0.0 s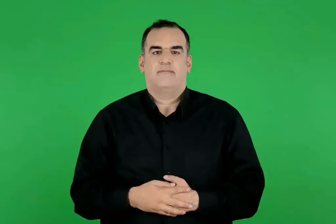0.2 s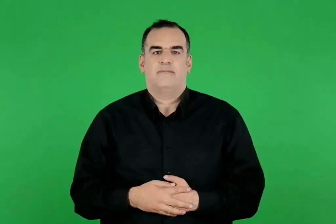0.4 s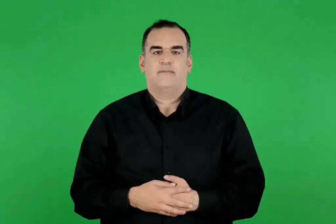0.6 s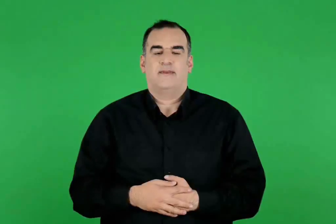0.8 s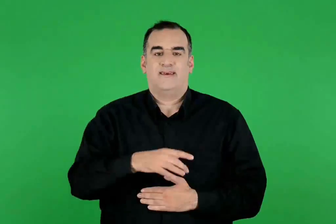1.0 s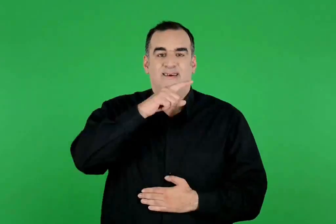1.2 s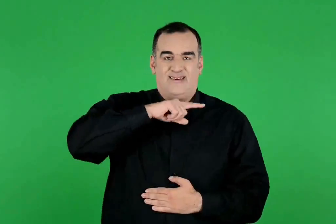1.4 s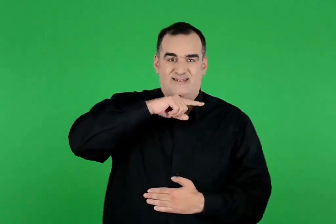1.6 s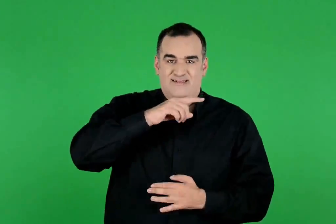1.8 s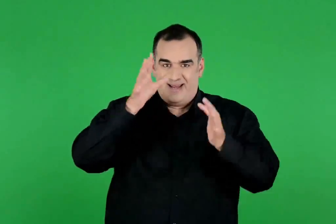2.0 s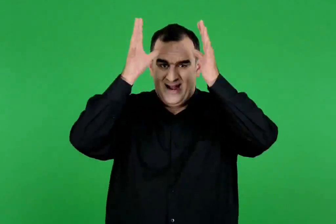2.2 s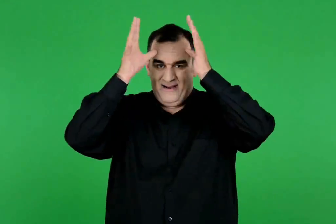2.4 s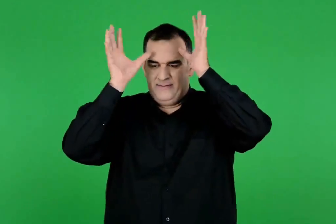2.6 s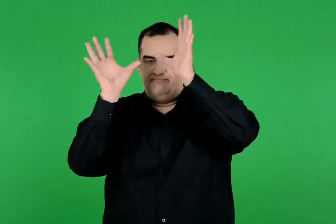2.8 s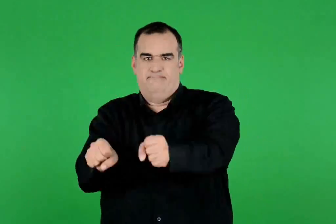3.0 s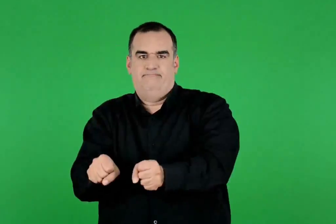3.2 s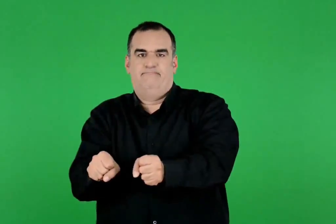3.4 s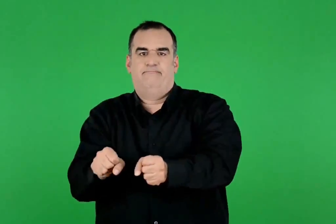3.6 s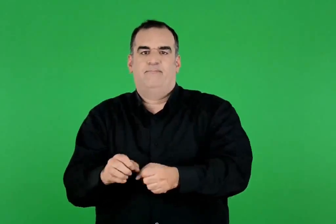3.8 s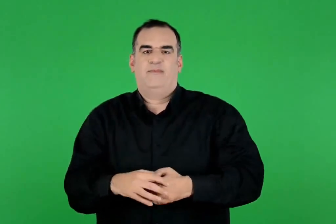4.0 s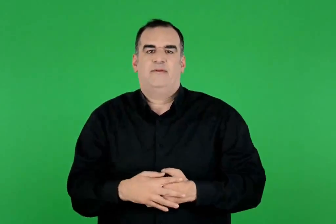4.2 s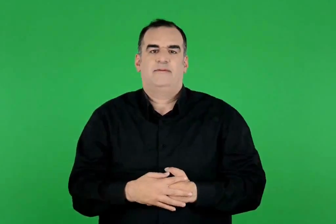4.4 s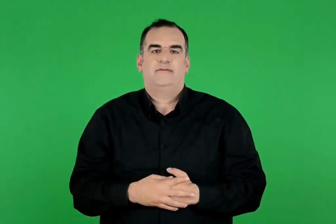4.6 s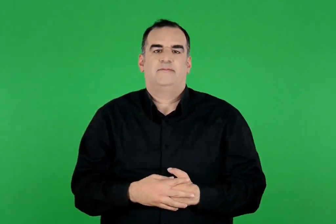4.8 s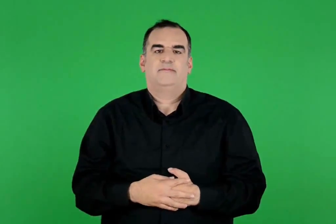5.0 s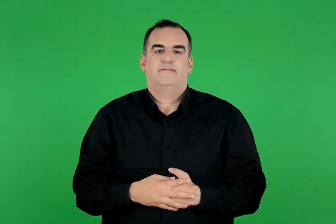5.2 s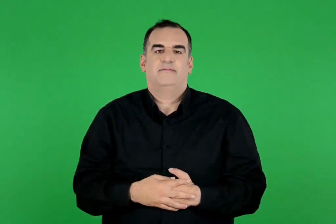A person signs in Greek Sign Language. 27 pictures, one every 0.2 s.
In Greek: ο ηρακλής πιάνει το ελάφι
